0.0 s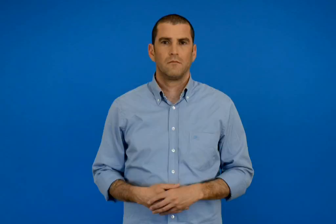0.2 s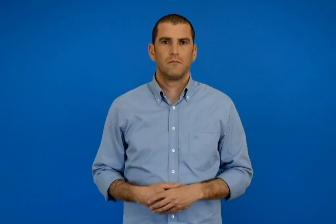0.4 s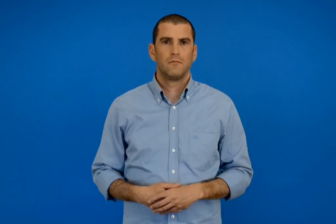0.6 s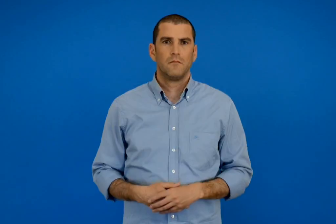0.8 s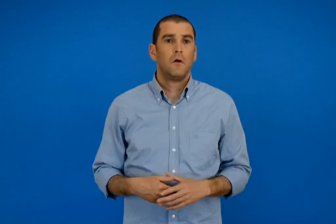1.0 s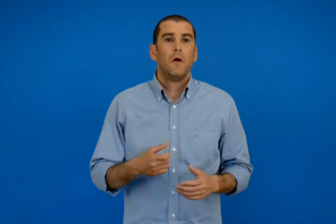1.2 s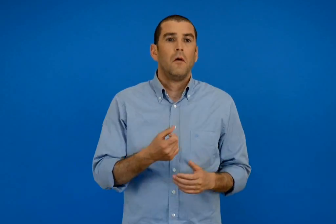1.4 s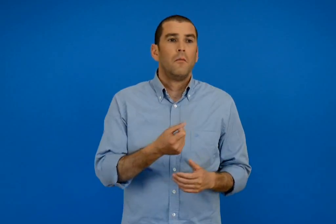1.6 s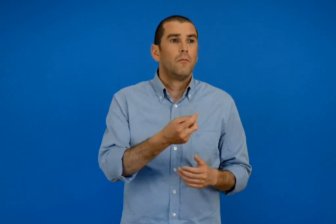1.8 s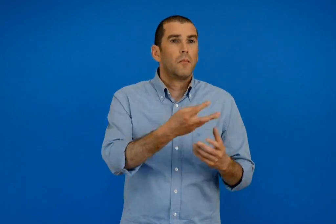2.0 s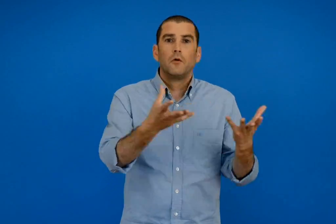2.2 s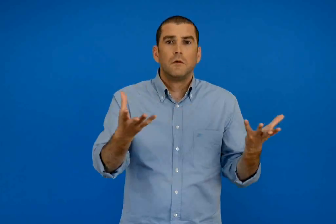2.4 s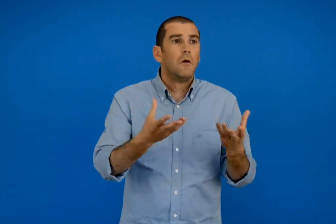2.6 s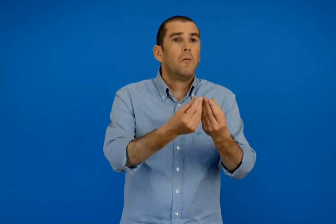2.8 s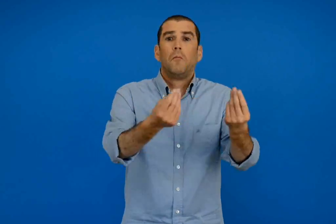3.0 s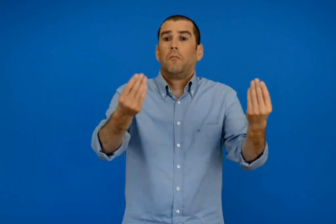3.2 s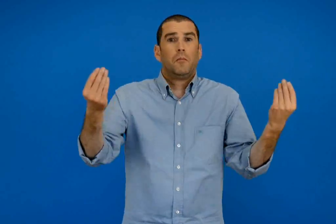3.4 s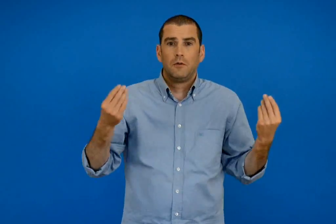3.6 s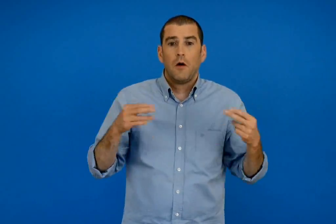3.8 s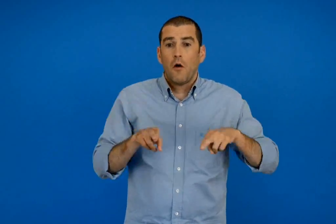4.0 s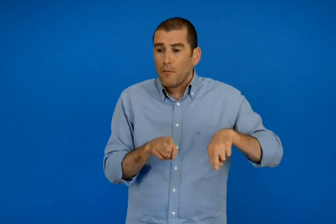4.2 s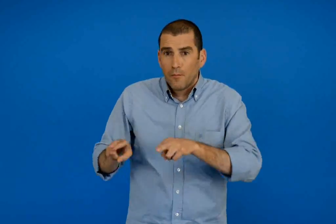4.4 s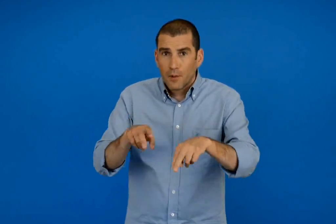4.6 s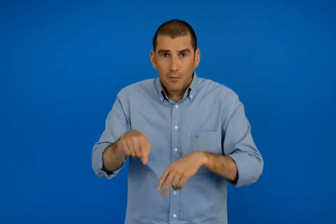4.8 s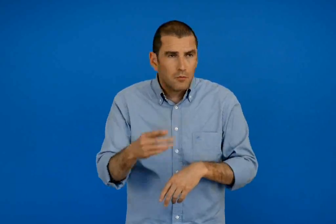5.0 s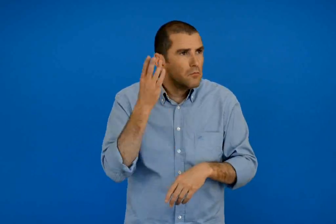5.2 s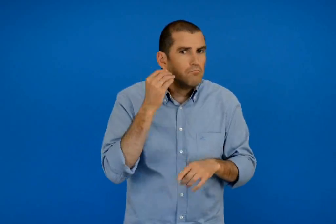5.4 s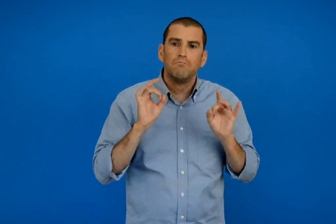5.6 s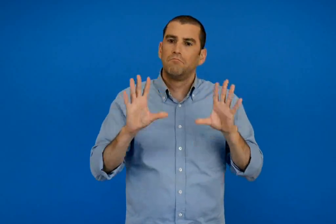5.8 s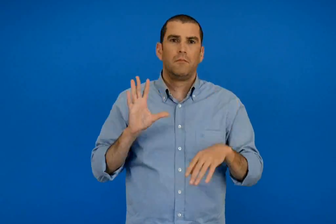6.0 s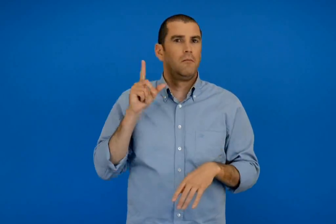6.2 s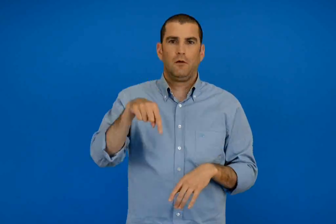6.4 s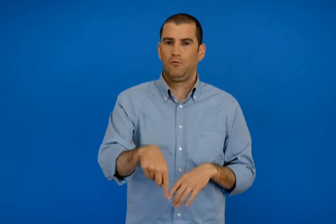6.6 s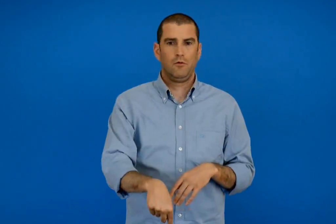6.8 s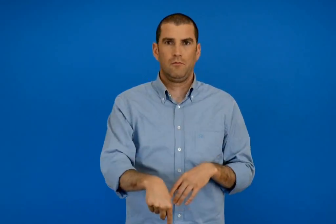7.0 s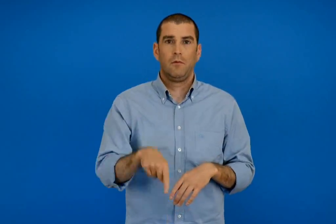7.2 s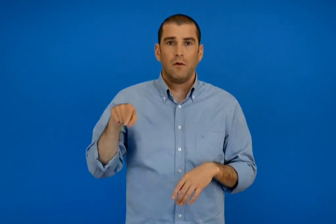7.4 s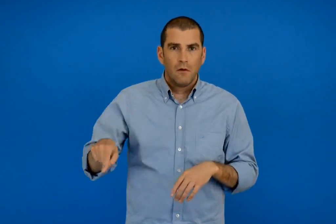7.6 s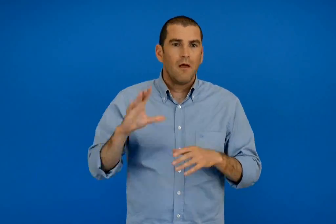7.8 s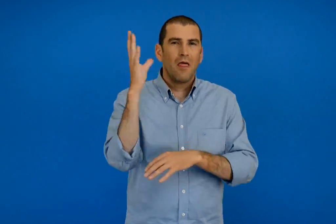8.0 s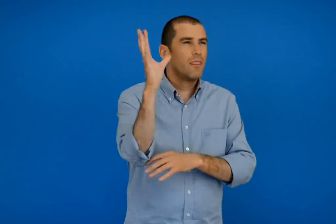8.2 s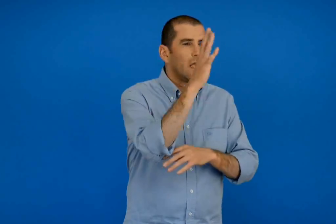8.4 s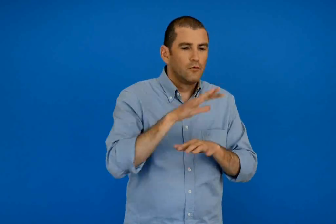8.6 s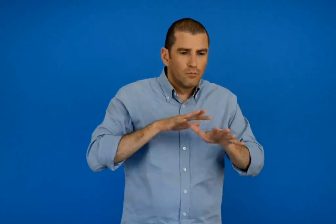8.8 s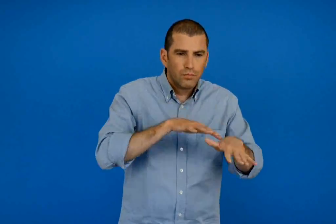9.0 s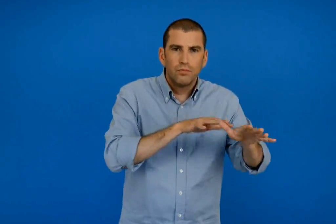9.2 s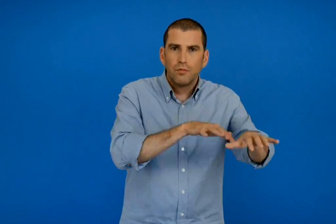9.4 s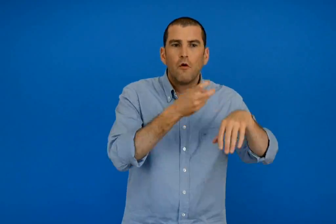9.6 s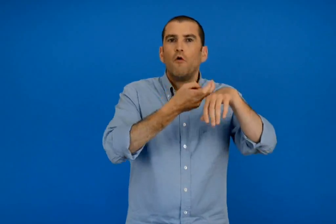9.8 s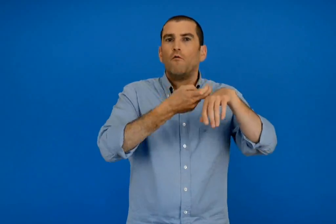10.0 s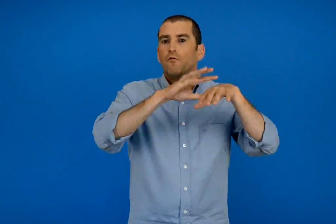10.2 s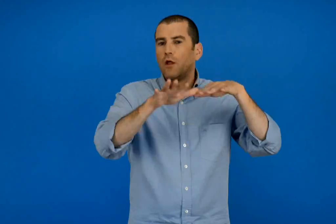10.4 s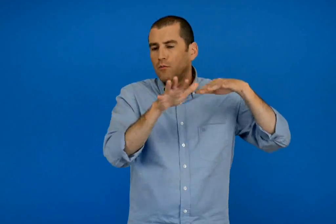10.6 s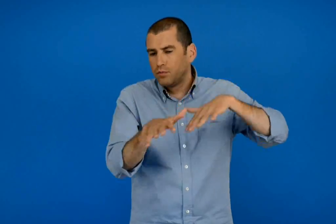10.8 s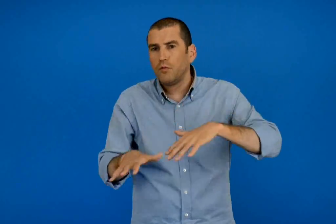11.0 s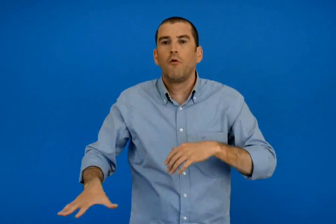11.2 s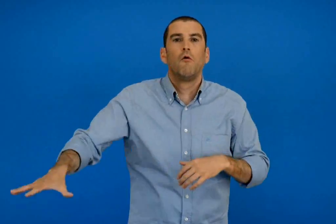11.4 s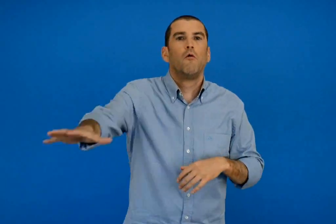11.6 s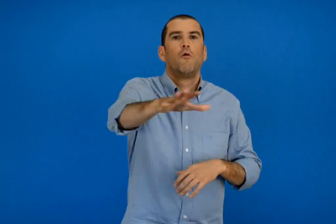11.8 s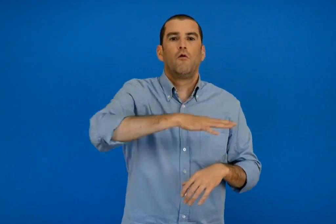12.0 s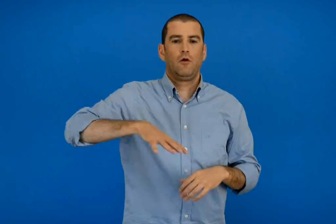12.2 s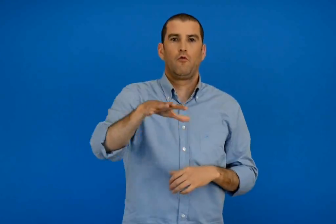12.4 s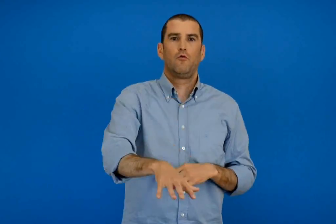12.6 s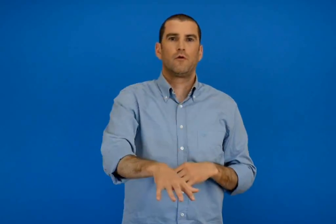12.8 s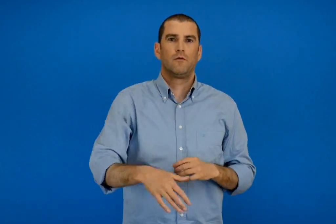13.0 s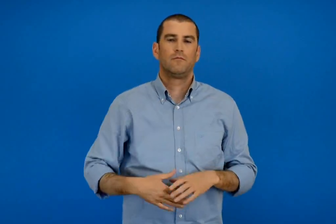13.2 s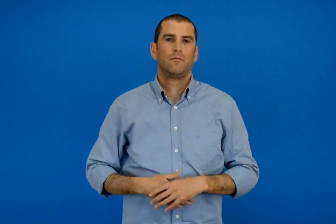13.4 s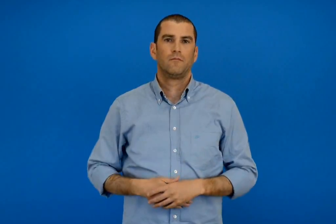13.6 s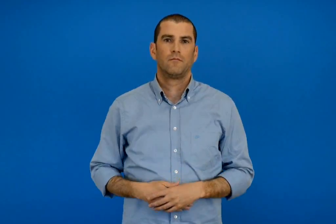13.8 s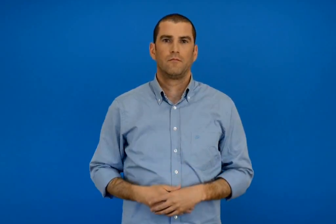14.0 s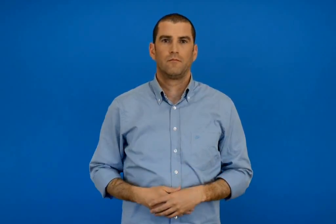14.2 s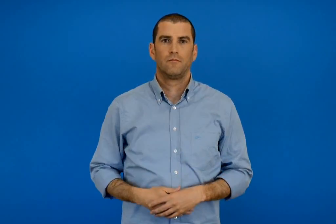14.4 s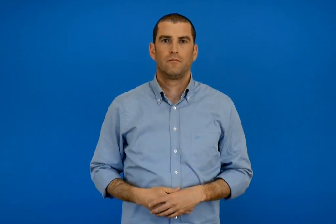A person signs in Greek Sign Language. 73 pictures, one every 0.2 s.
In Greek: ποσά και ποσά ο ποταμός δεν άκουσε ως τώρα καθώς διασχίζει δάση και βουνά μέσα στη χωρά
